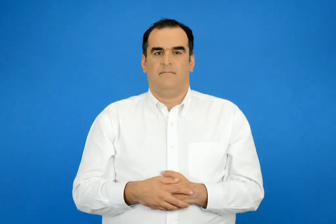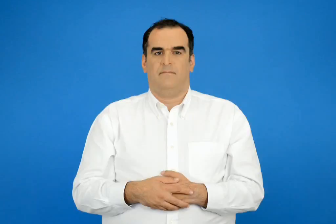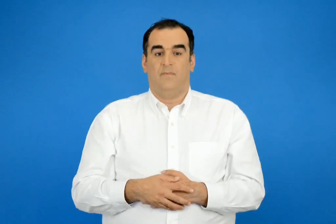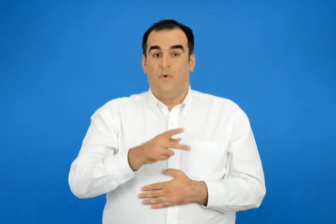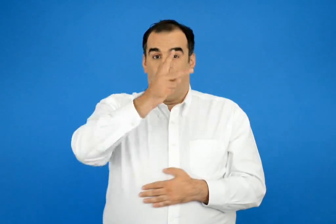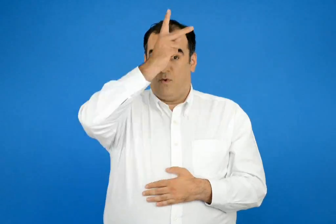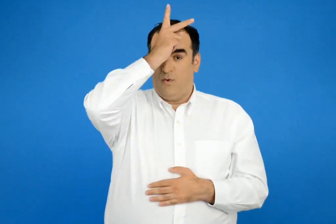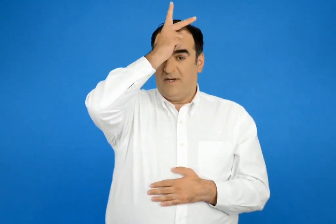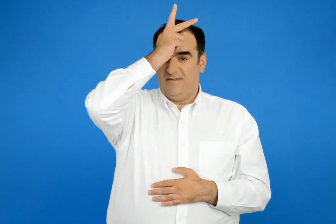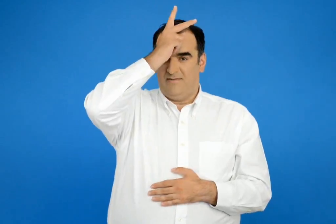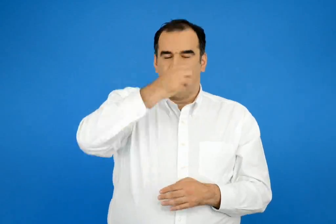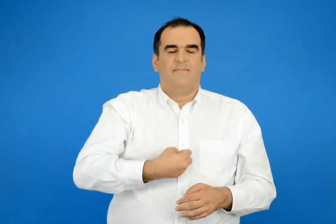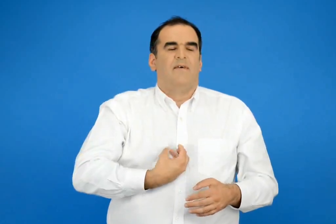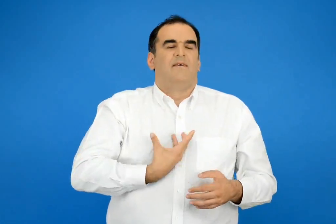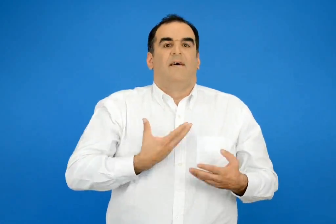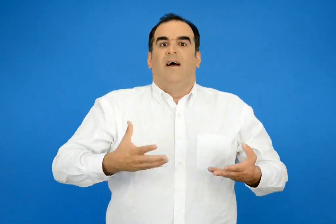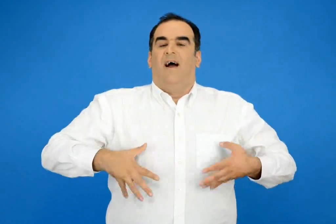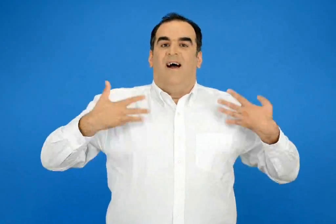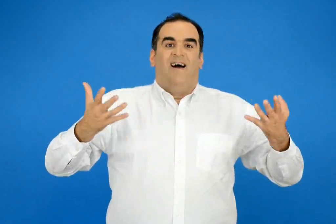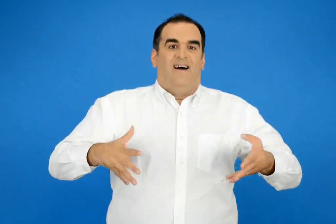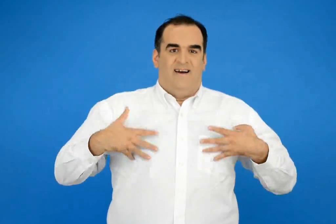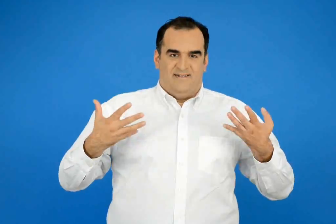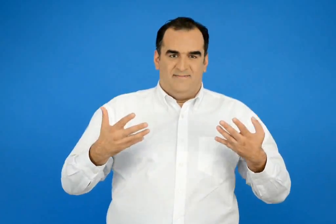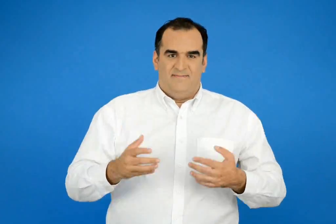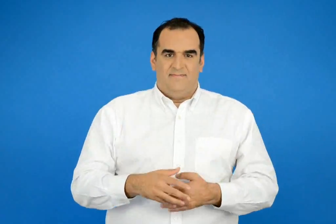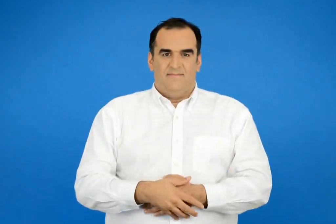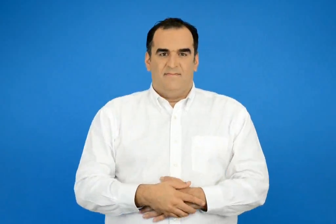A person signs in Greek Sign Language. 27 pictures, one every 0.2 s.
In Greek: ο λουκάς νιώθει χαρά
